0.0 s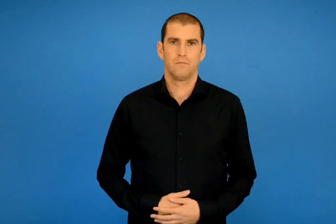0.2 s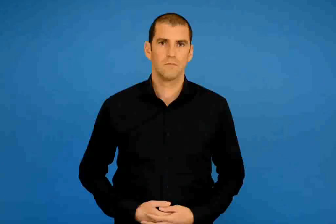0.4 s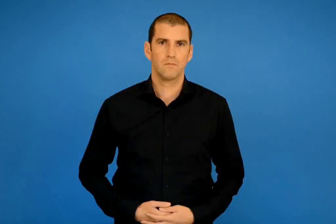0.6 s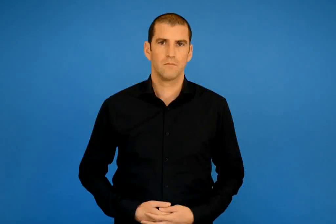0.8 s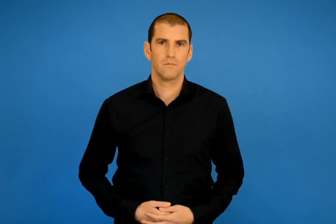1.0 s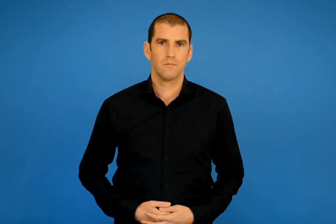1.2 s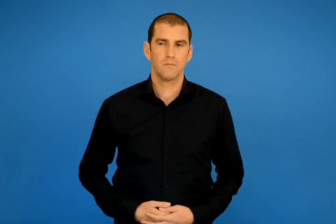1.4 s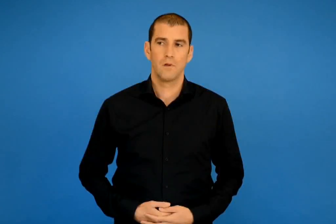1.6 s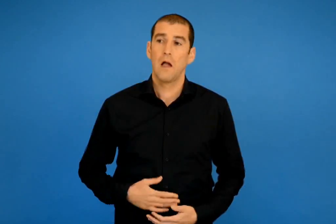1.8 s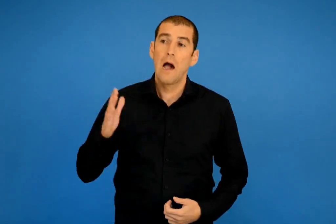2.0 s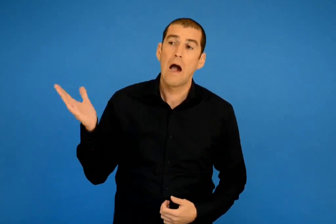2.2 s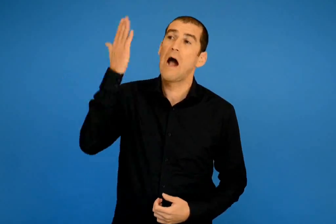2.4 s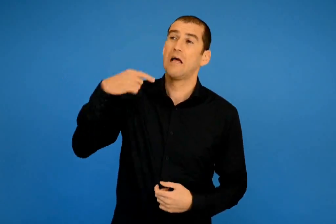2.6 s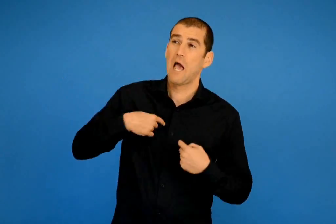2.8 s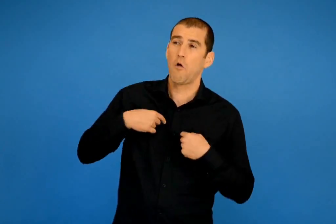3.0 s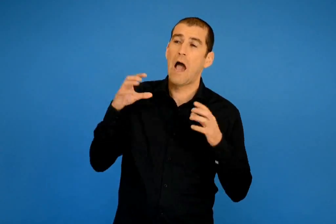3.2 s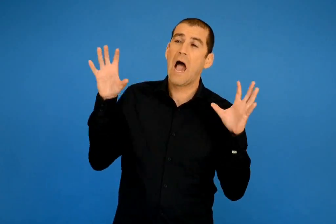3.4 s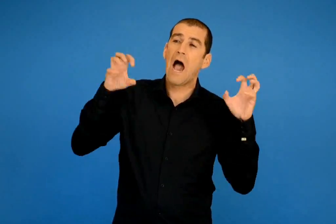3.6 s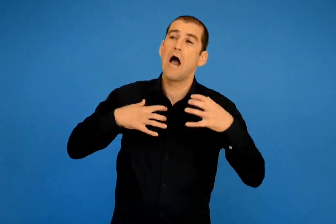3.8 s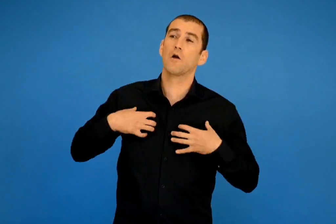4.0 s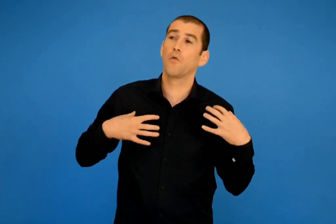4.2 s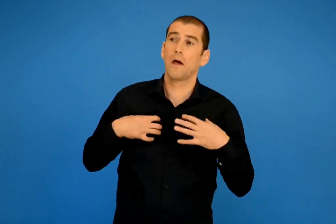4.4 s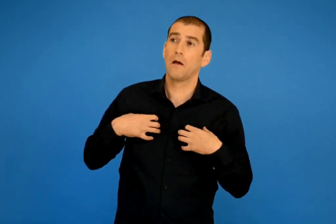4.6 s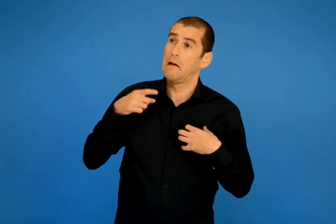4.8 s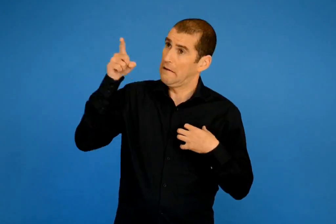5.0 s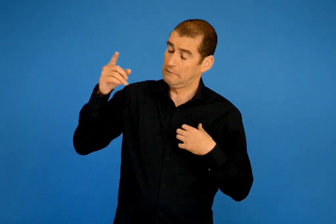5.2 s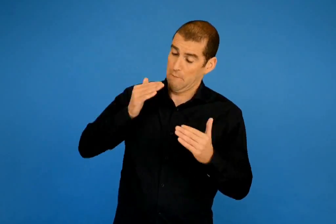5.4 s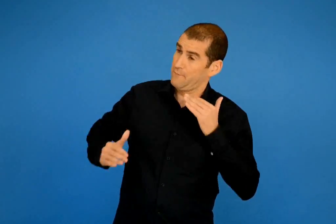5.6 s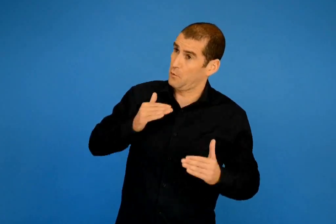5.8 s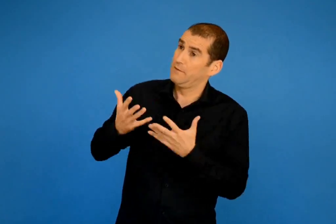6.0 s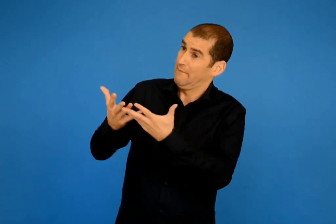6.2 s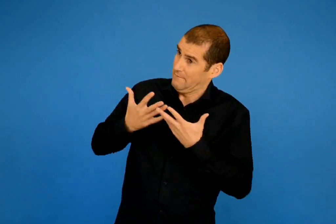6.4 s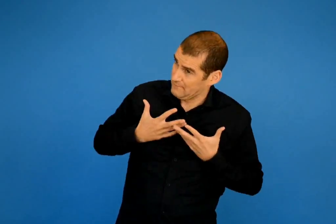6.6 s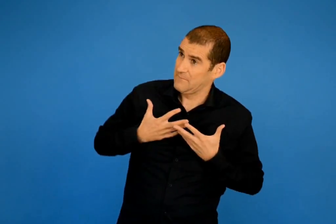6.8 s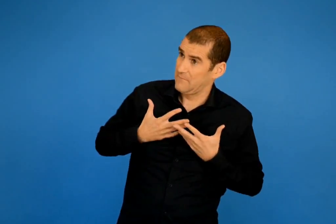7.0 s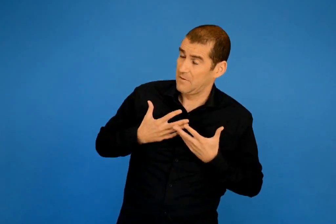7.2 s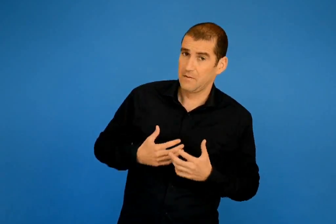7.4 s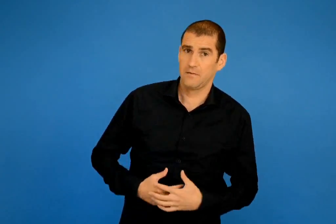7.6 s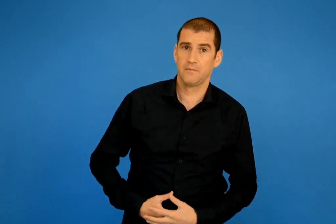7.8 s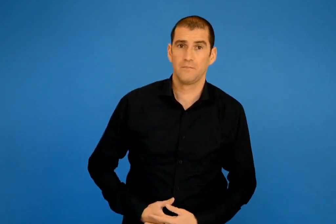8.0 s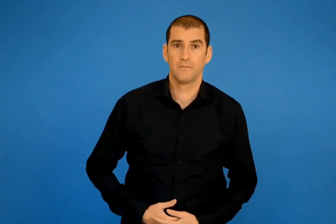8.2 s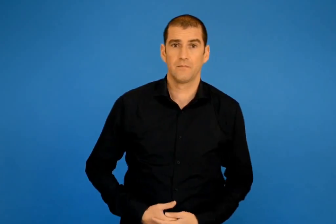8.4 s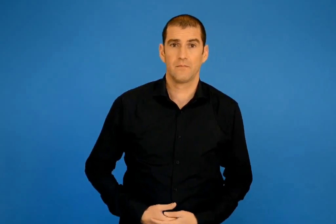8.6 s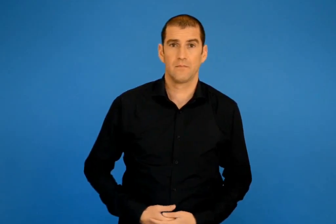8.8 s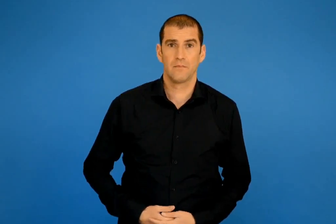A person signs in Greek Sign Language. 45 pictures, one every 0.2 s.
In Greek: κι αν ήμουνα αρκούδας πάλι θα με φρόντιζες και θα μ αγαπούσες ; ρώτησε ο μικρός
